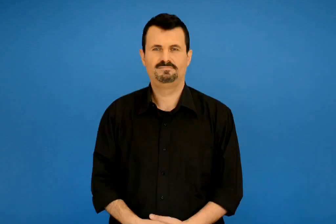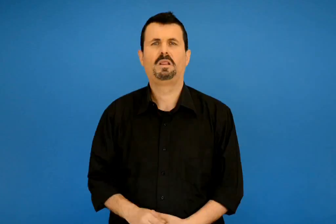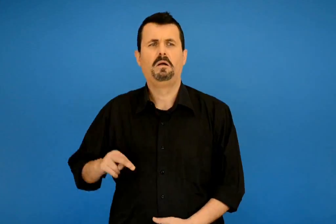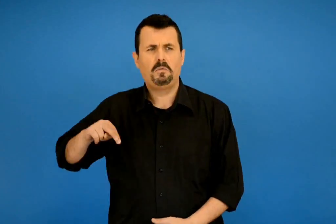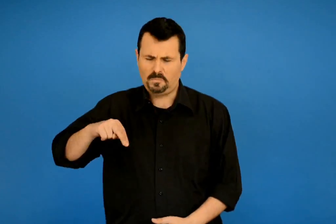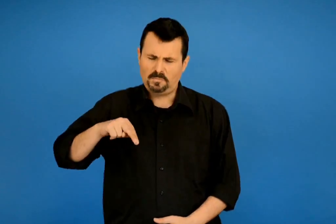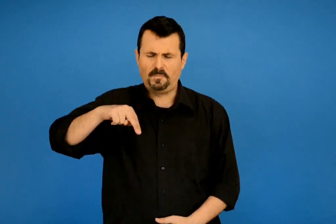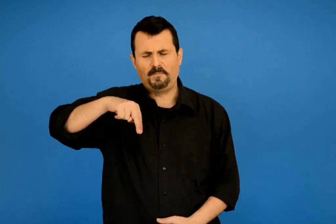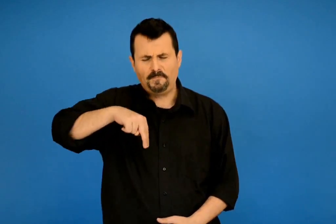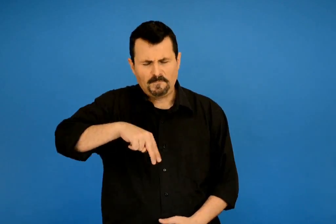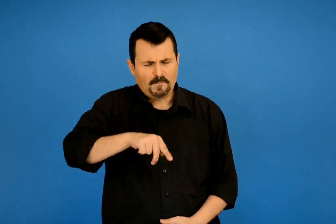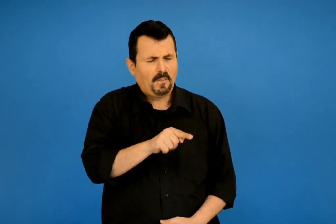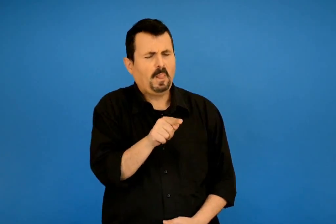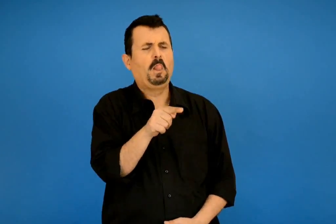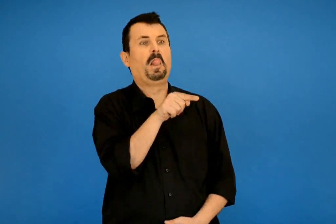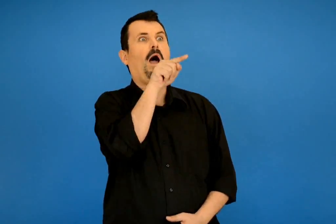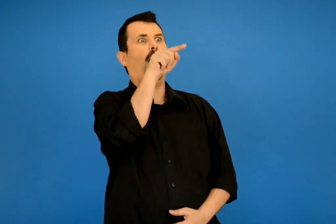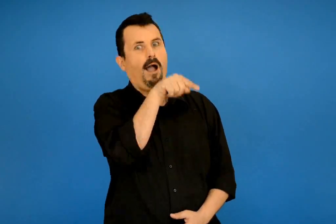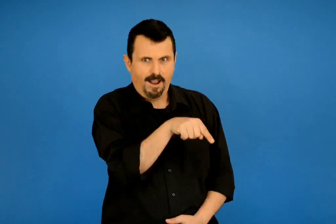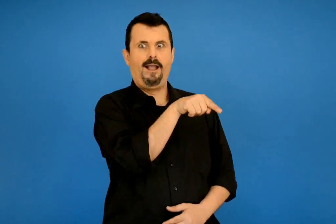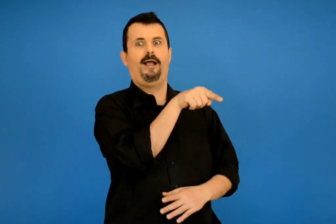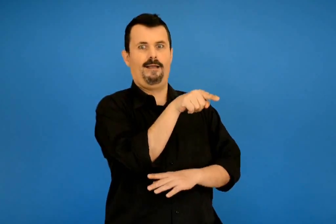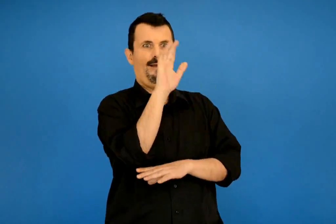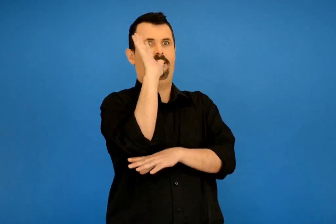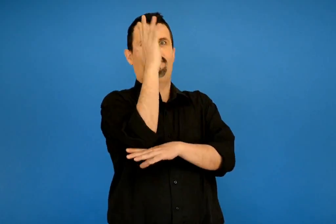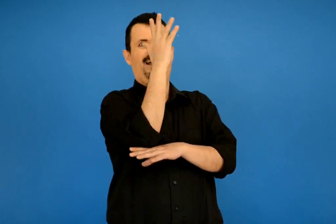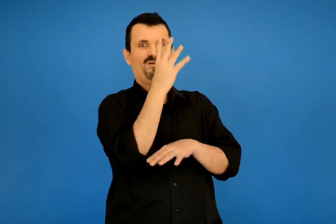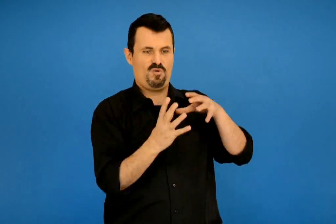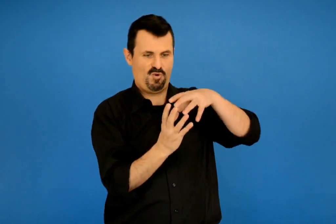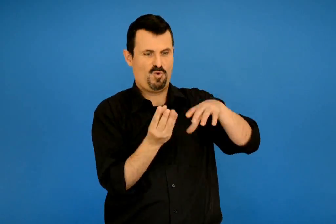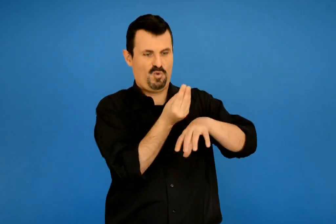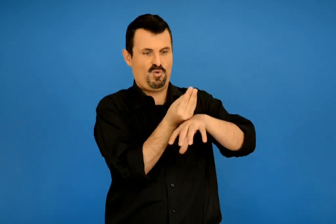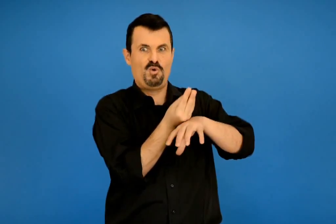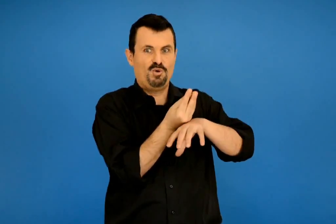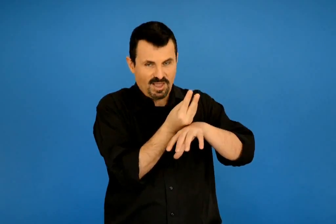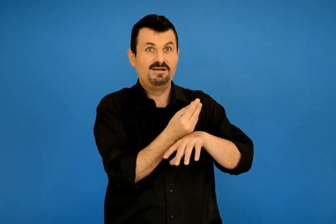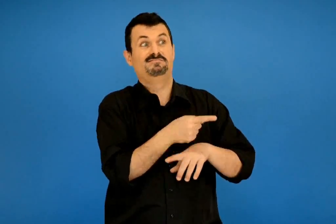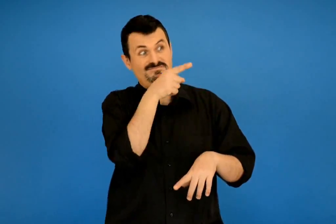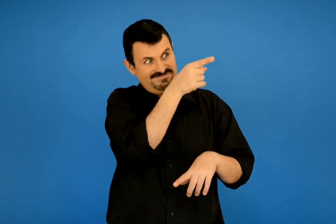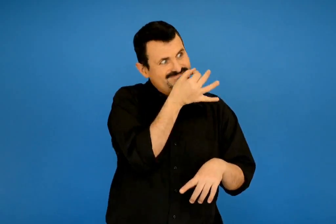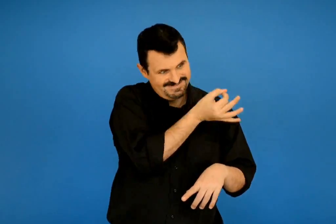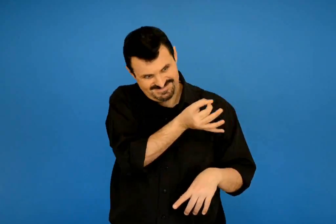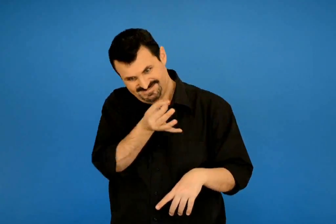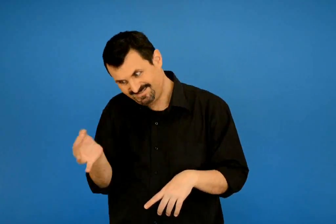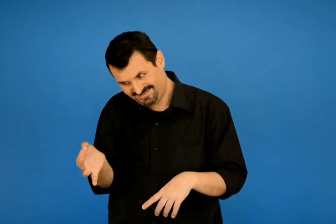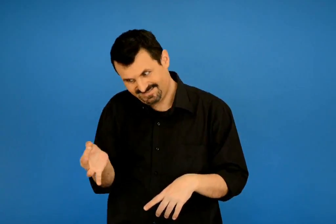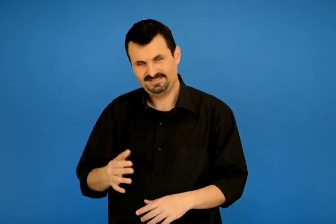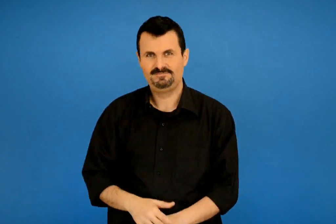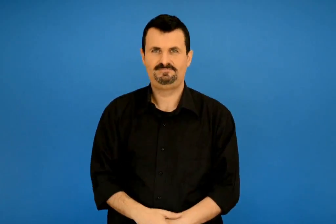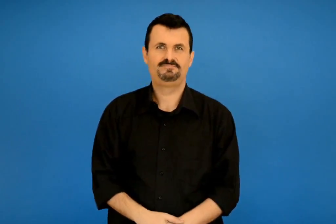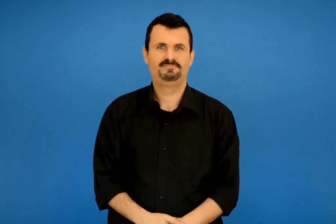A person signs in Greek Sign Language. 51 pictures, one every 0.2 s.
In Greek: πάει παραπέρα και συναντά μια ροδιά και της λέει η ροδιά
